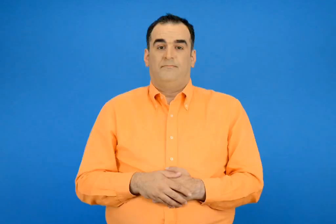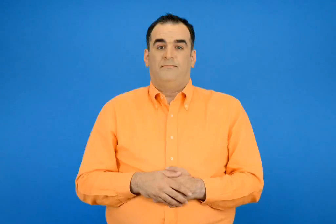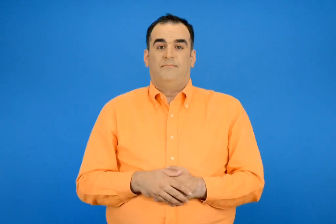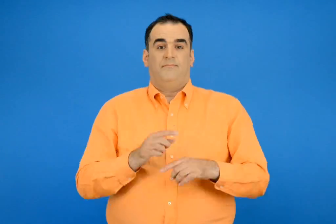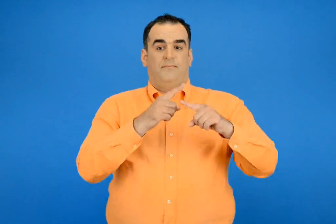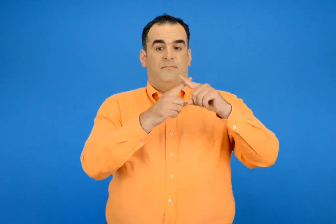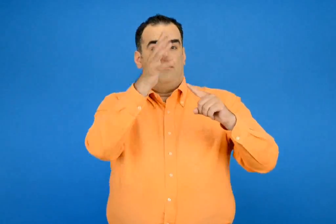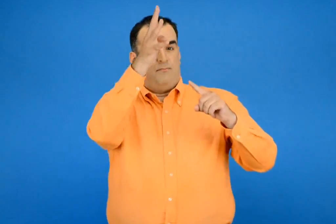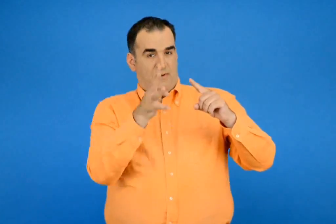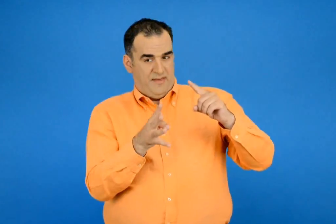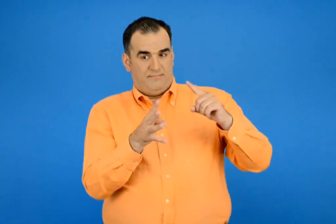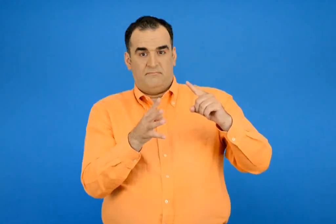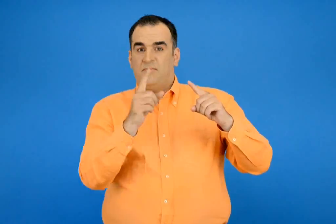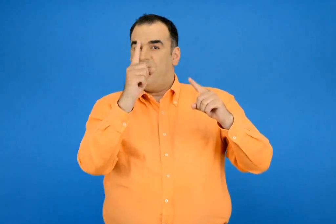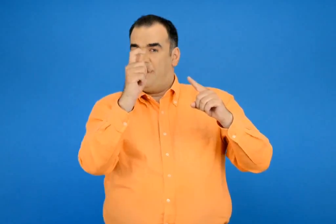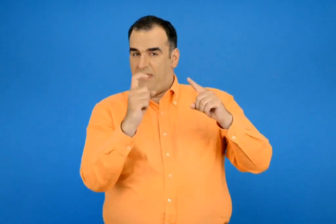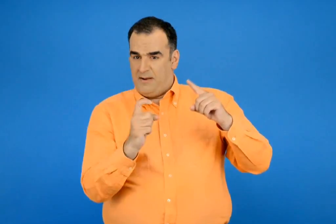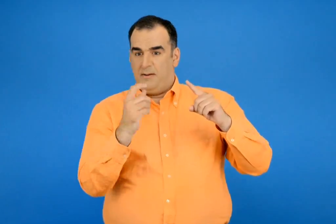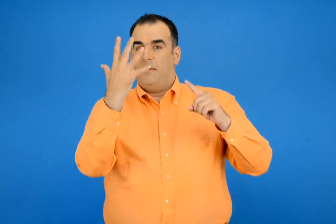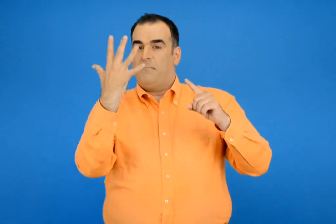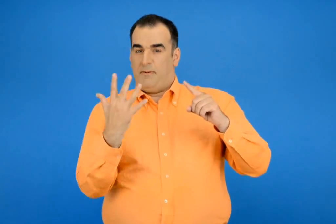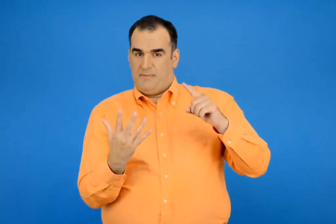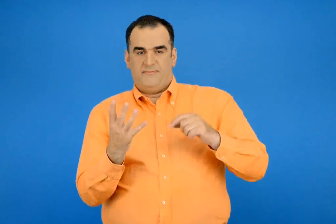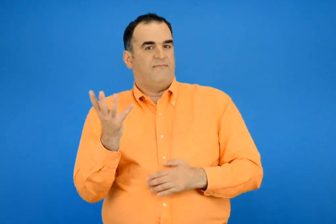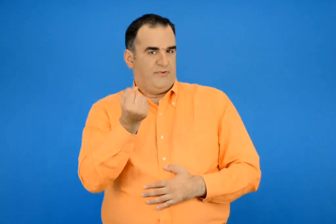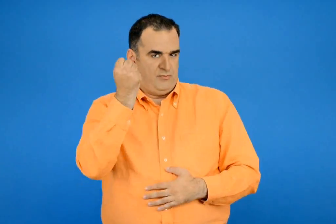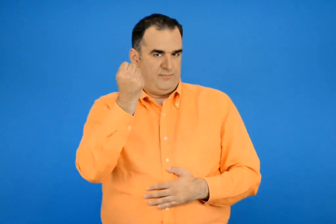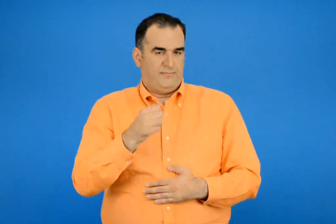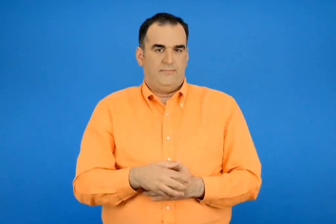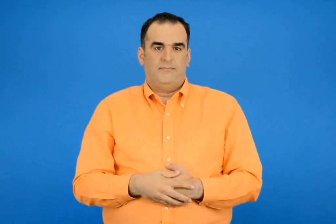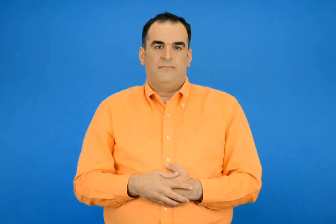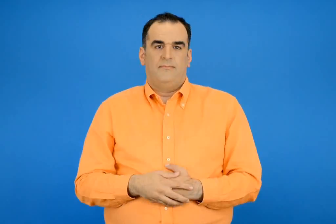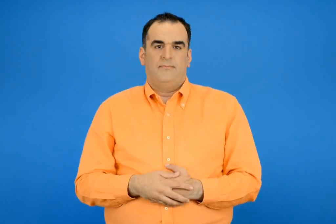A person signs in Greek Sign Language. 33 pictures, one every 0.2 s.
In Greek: βρίσκω την προπαίδεια του 10 και του 5
